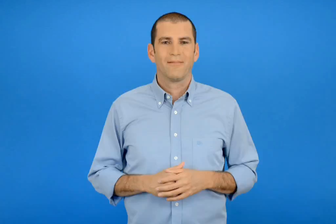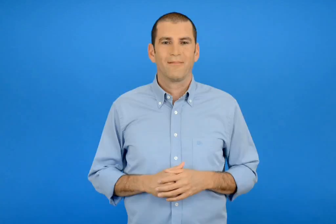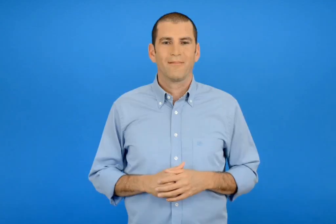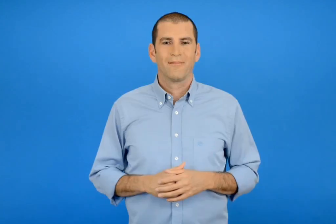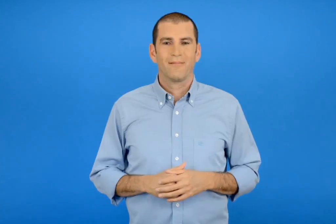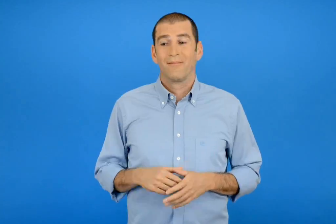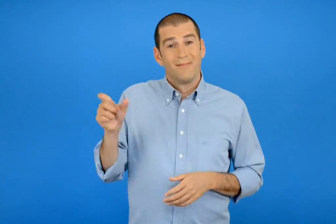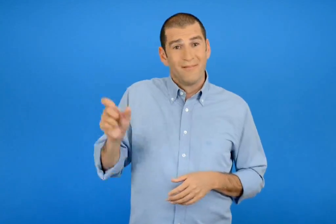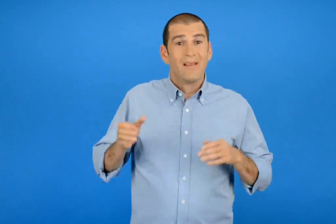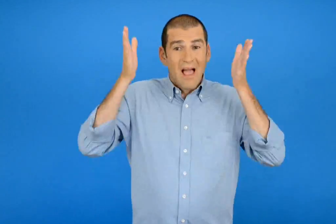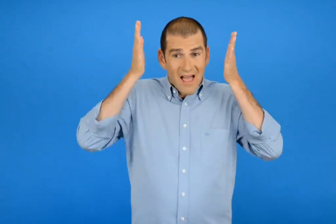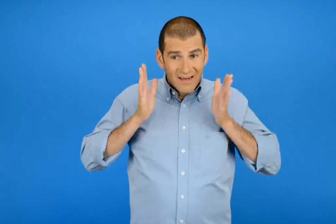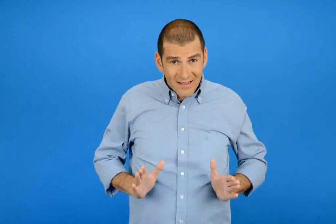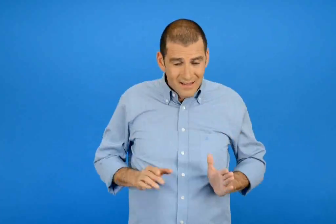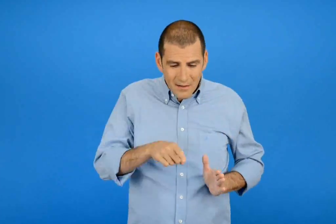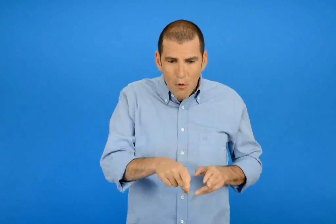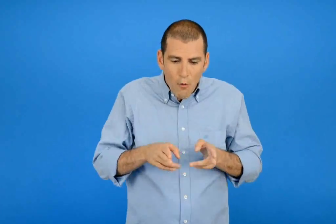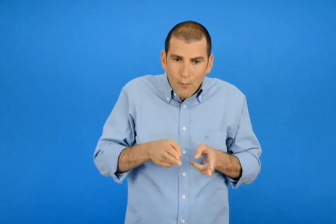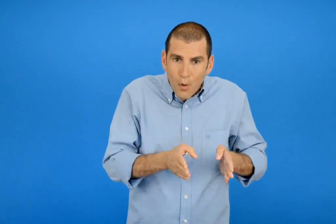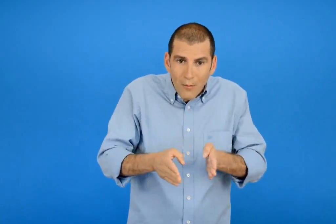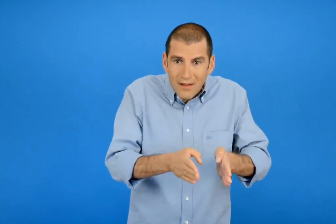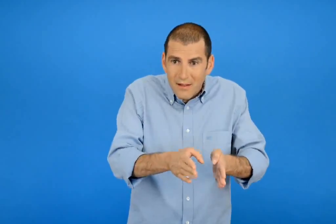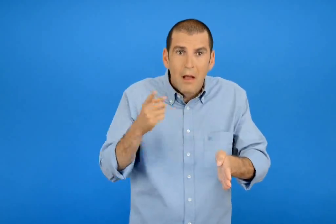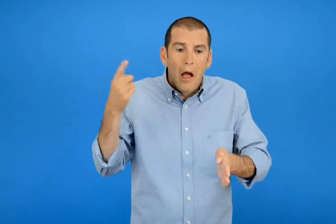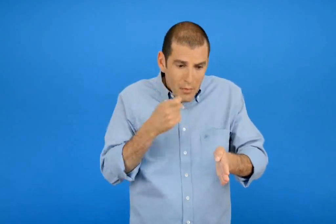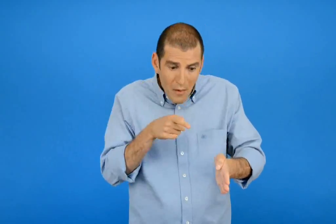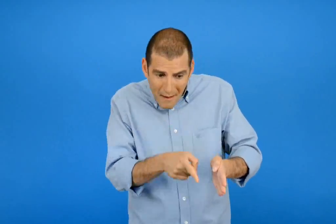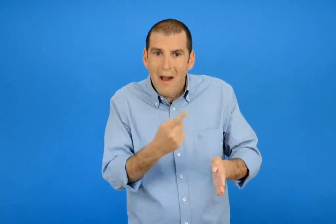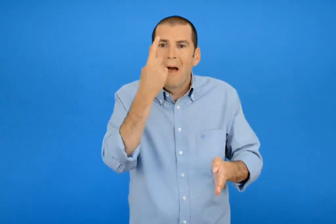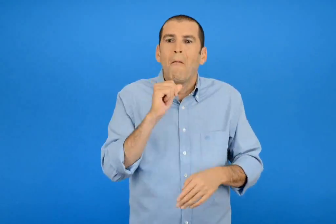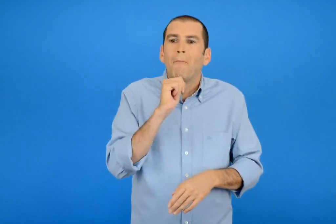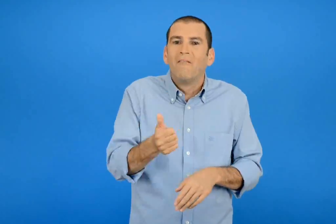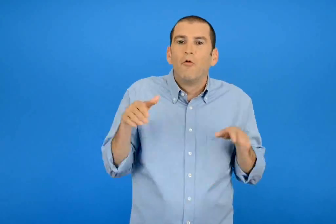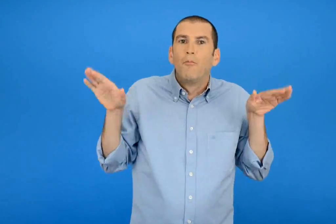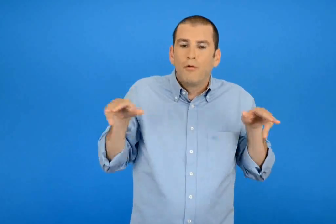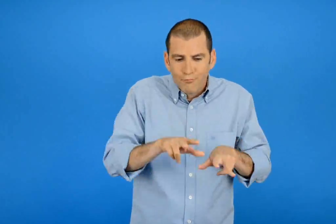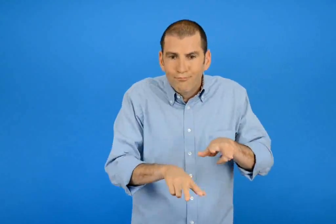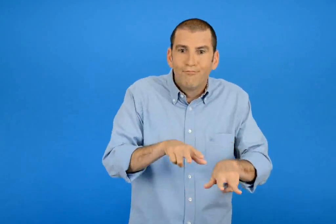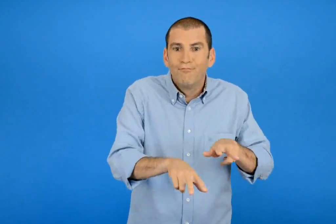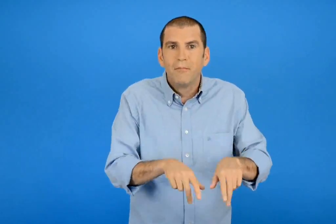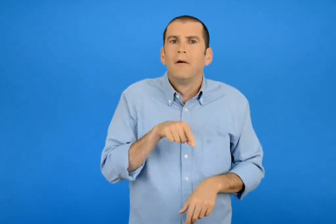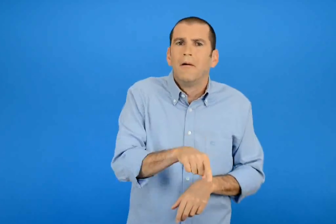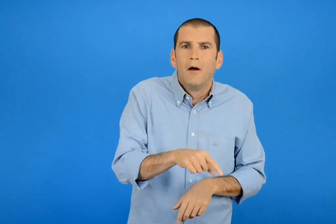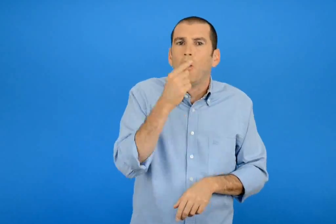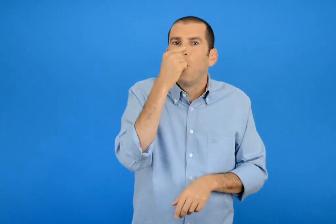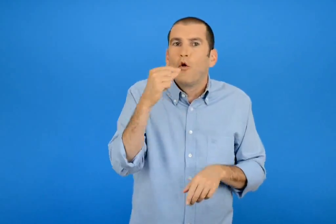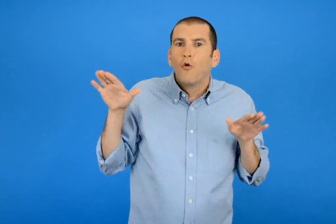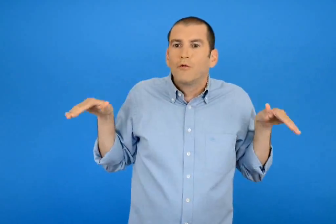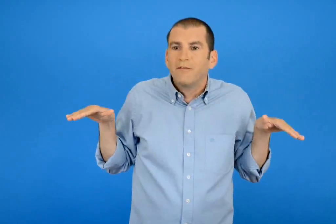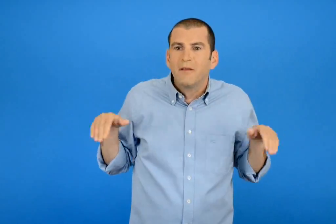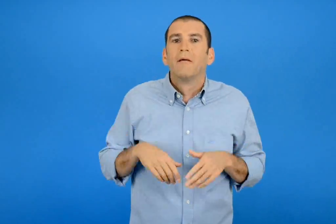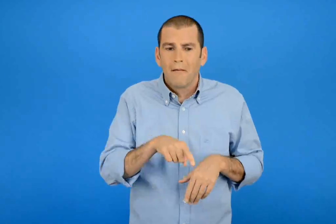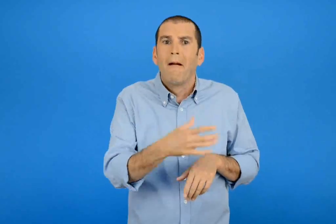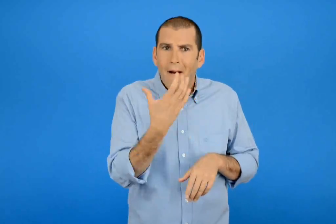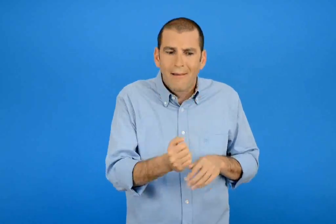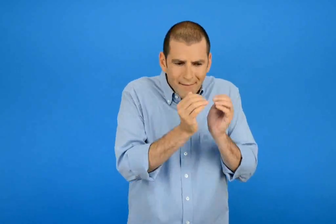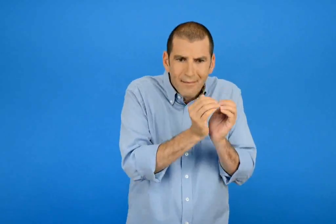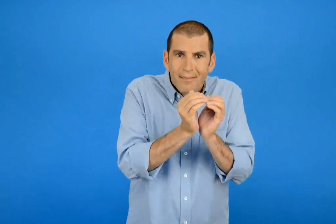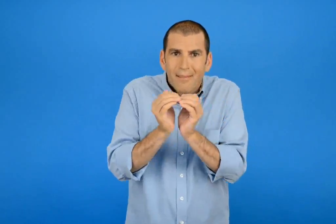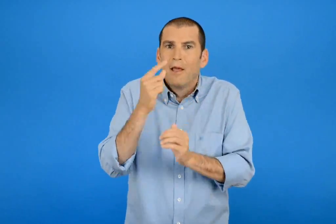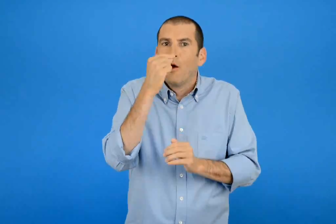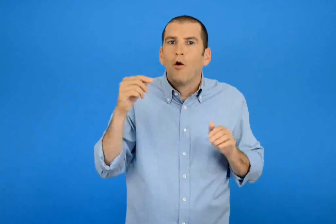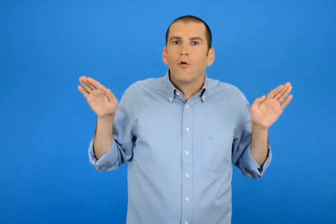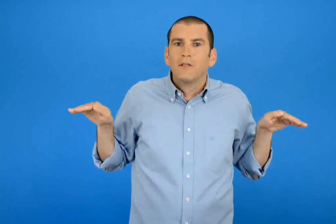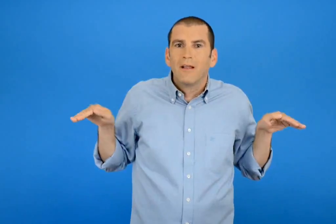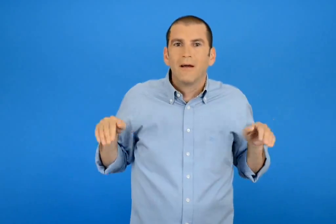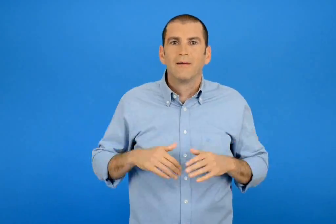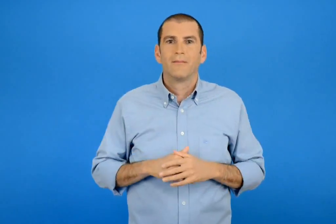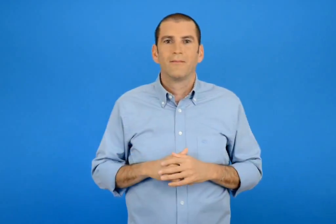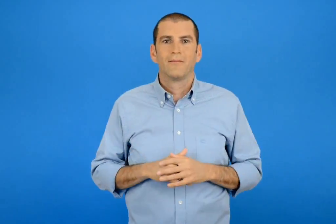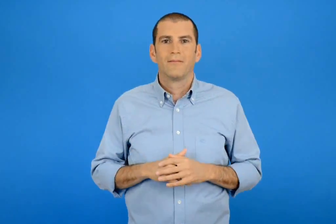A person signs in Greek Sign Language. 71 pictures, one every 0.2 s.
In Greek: η αγγελική είδε ένα μαύρο πουλί που περπατούσε στο μονοπάτι ήταν κοτσύφι είχε και κοτσιδάκια
